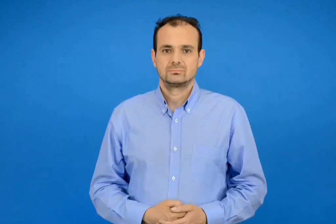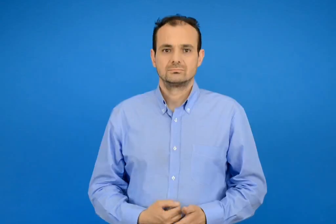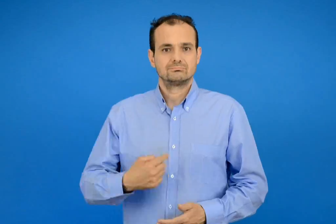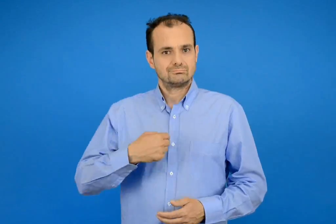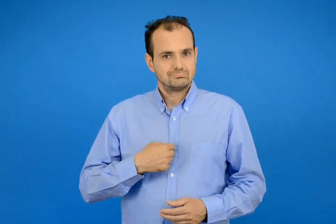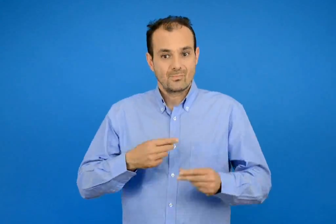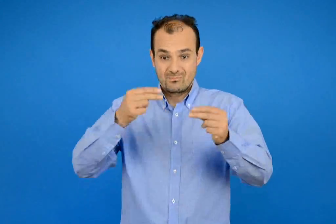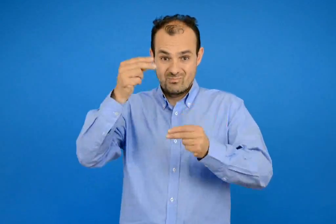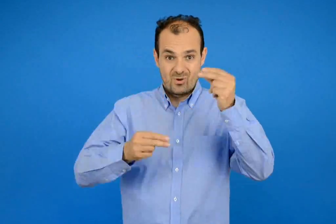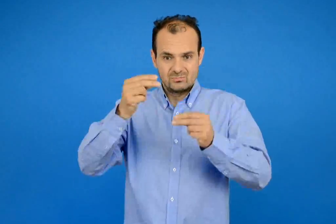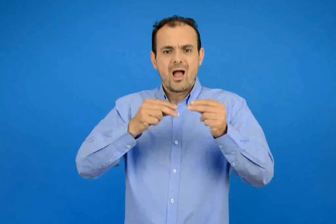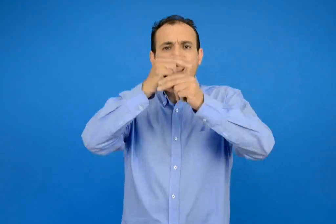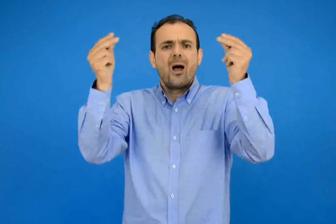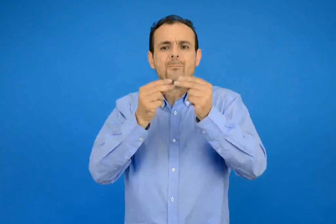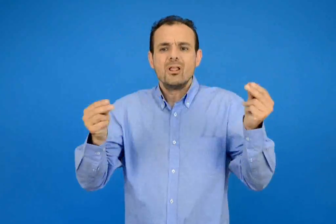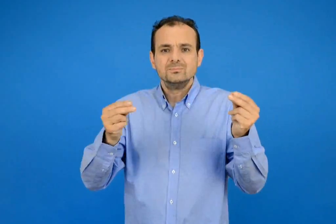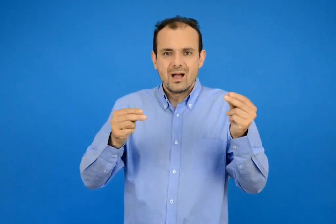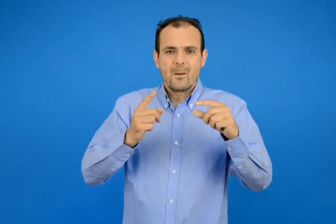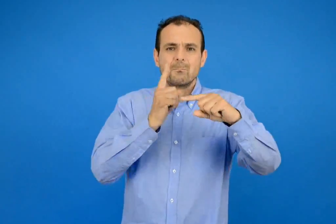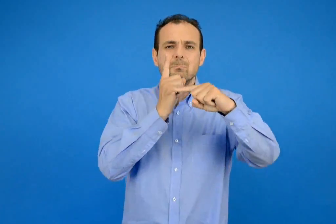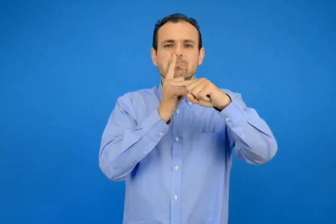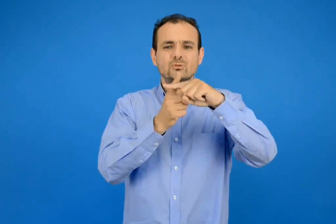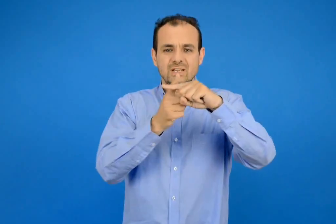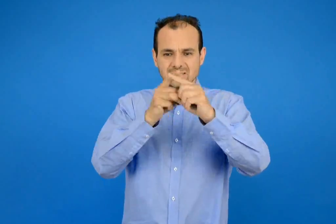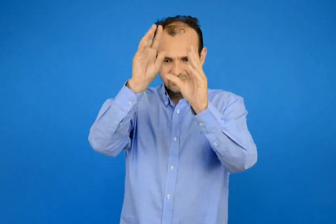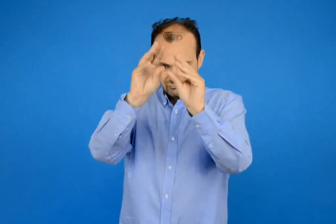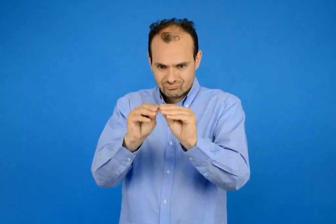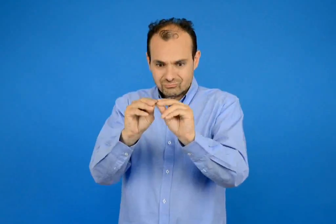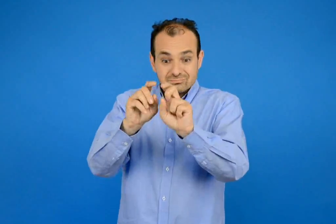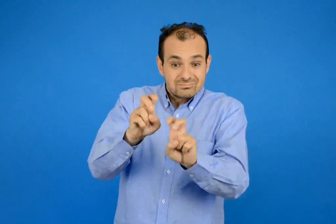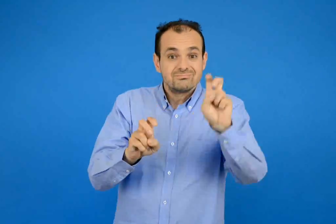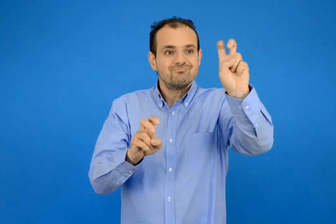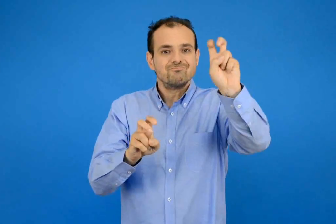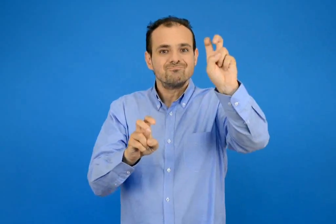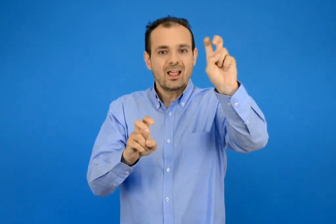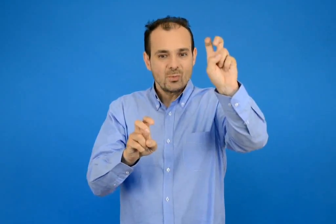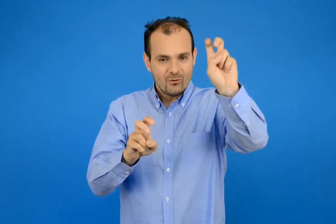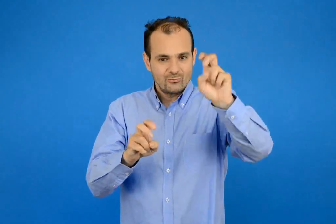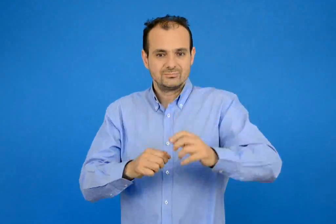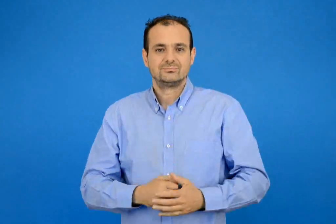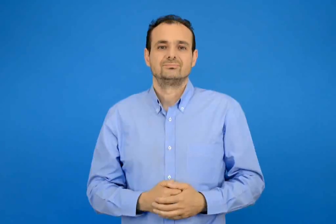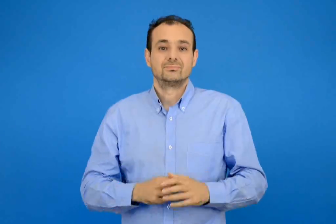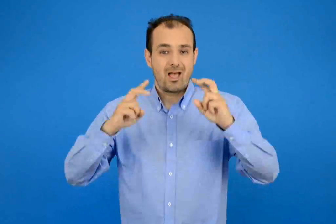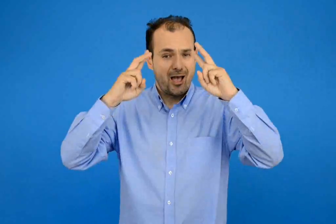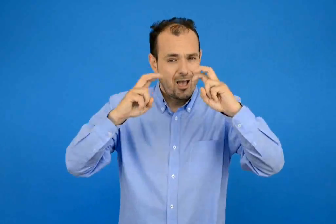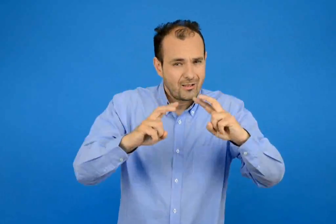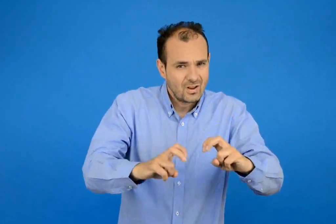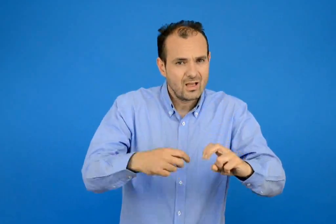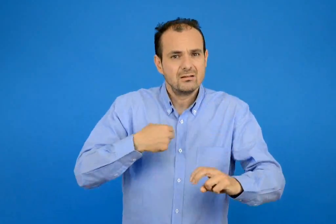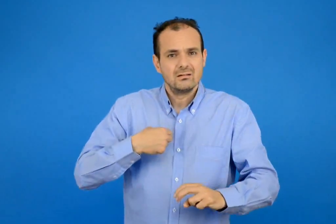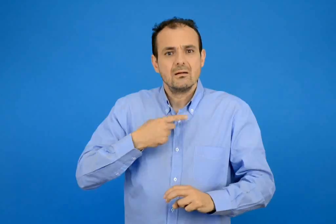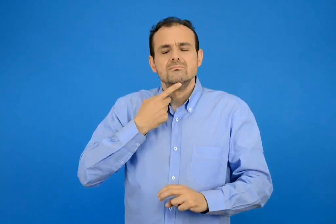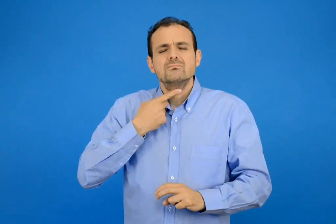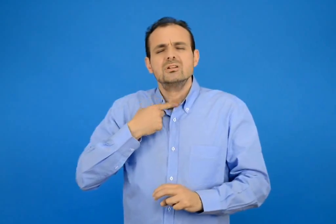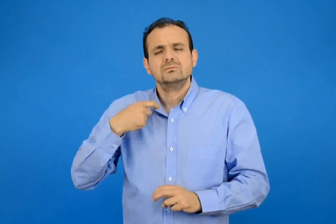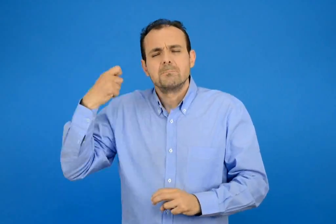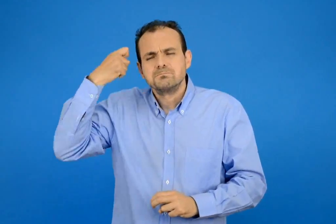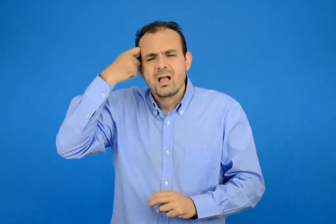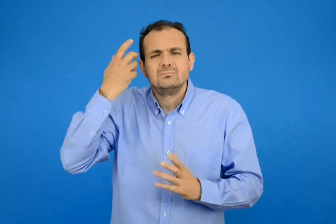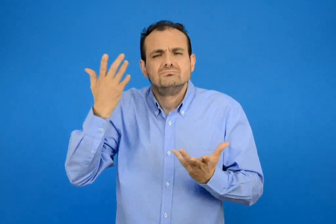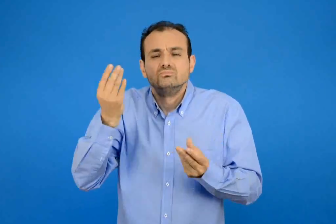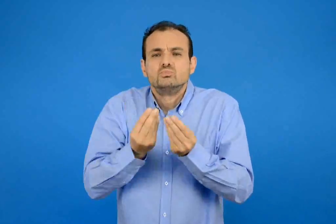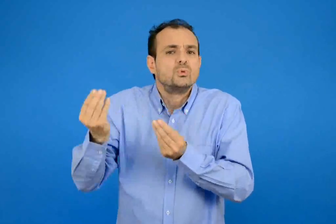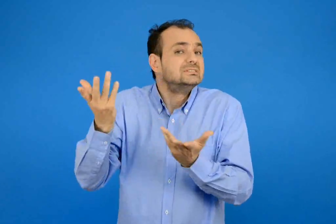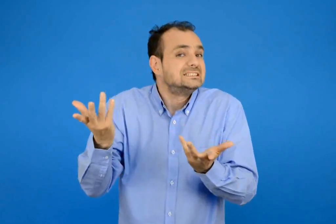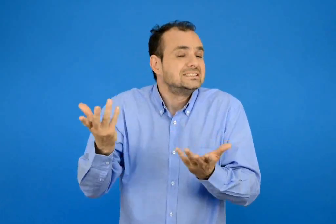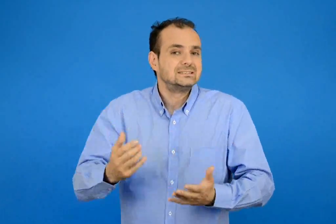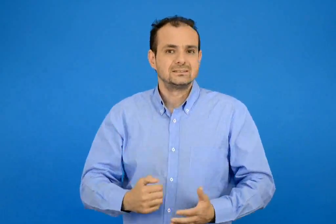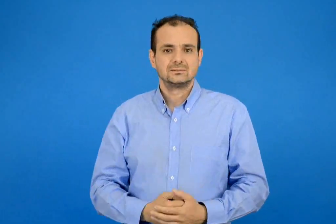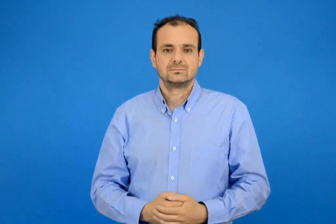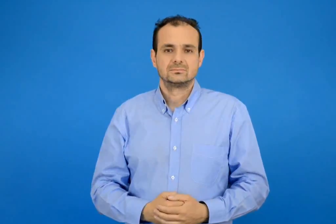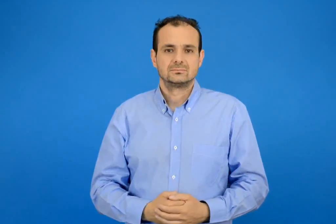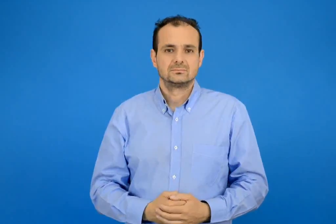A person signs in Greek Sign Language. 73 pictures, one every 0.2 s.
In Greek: υπολογίζω ένα αποτέλεσμα κάνοντας καθετή πρόσθεση με κρατούμενο ερευνά τι μου αρέσει πιο πολύ
